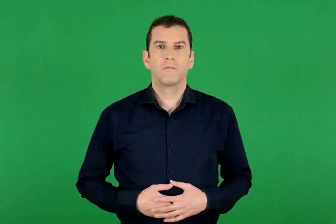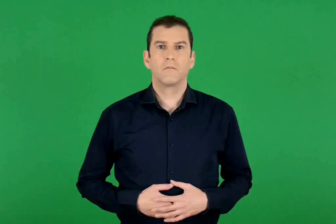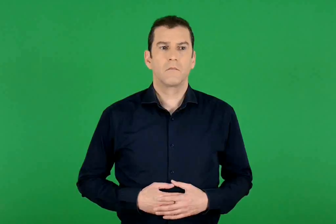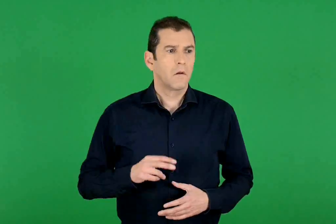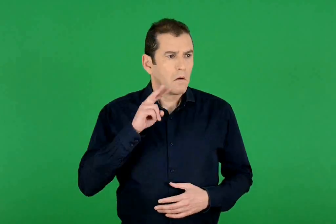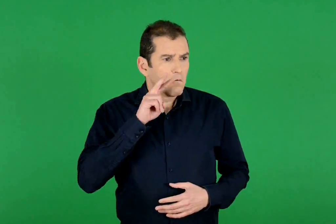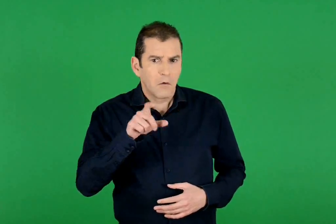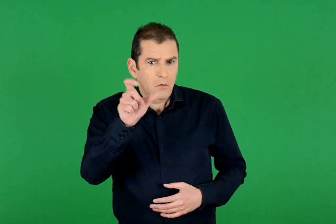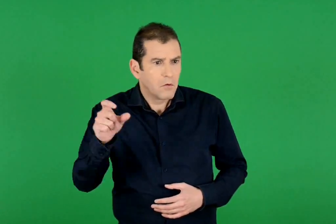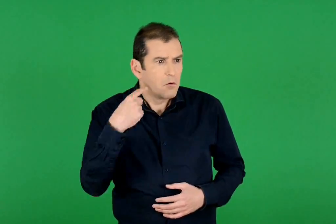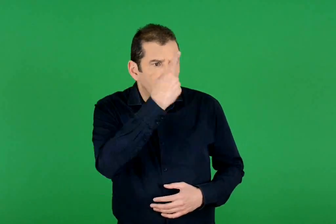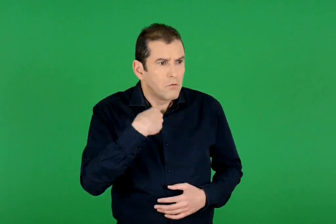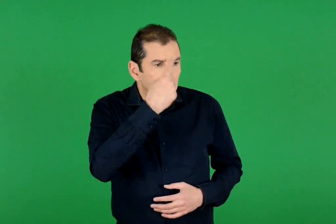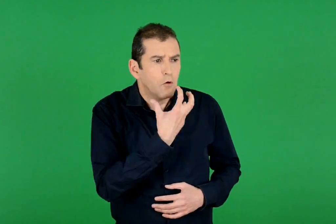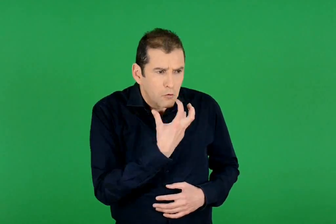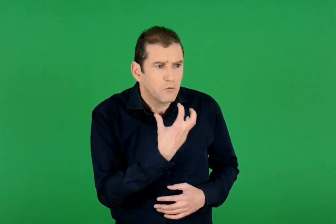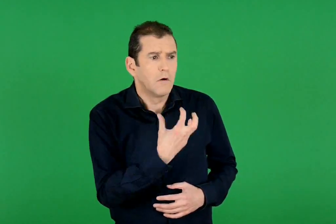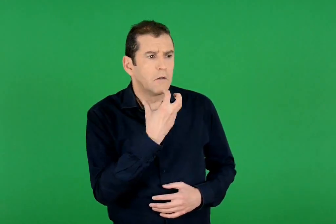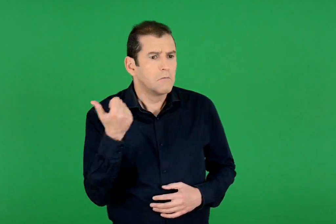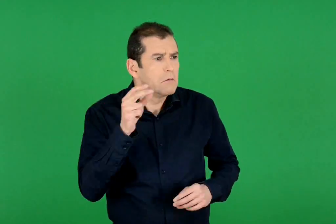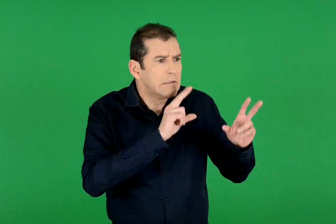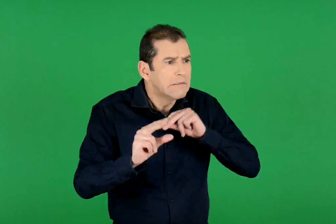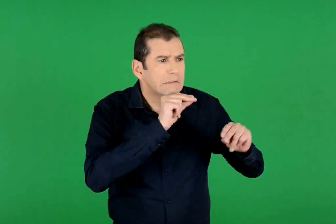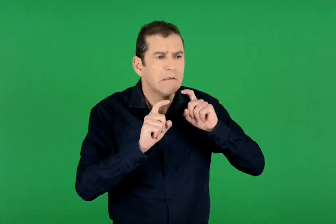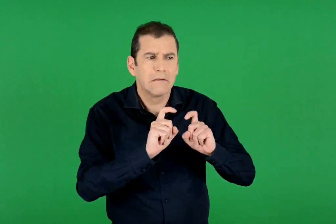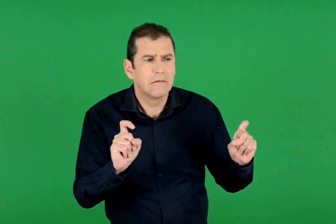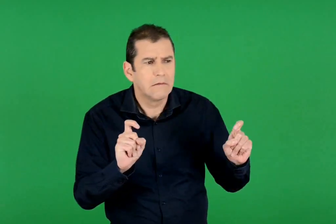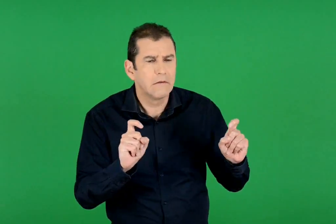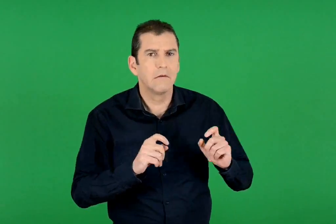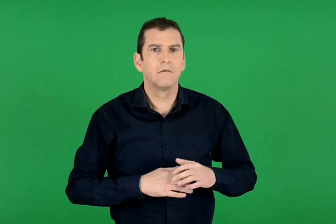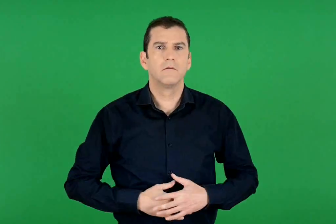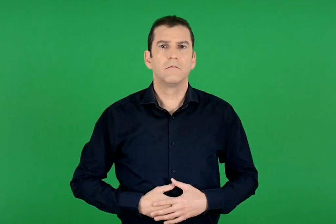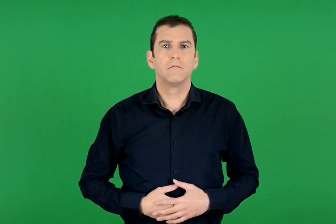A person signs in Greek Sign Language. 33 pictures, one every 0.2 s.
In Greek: φαίνονται πολύ σοβαροί. τι να συζητούν ;
